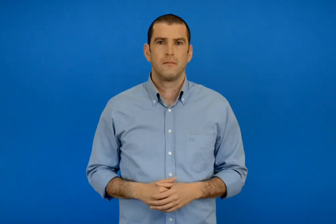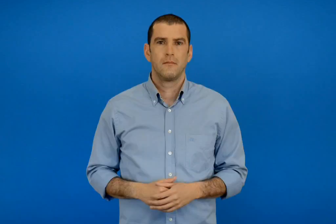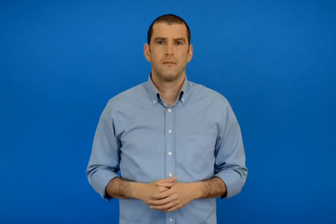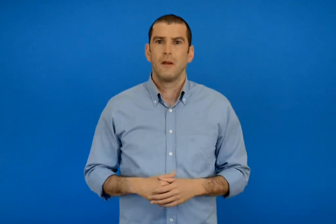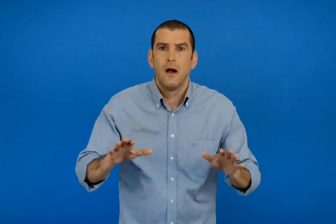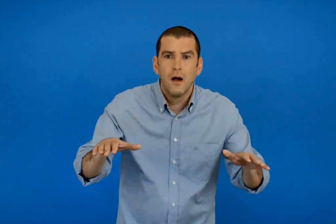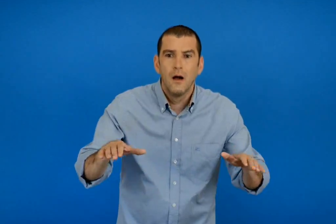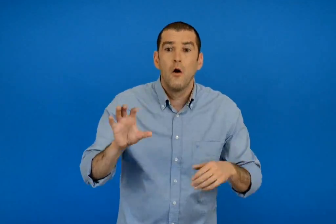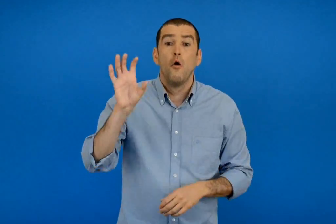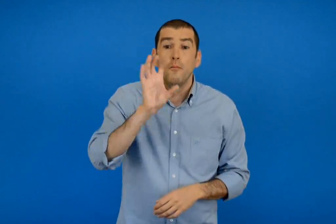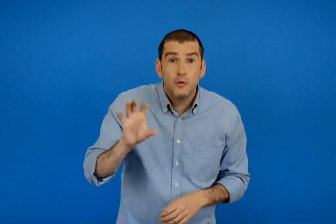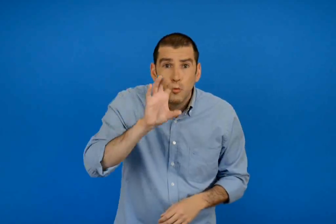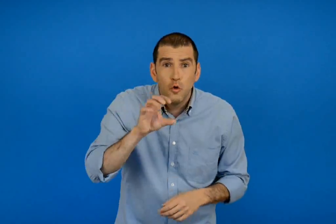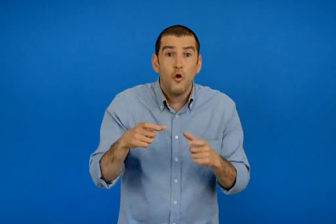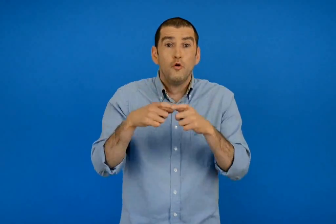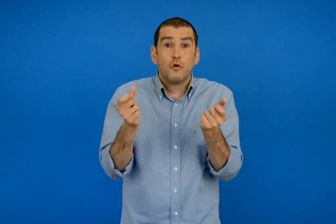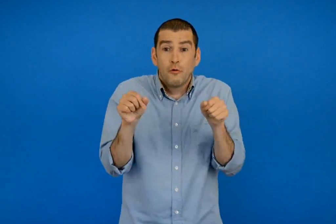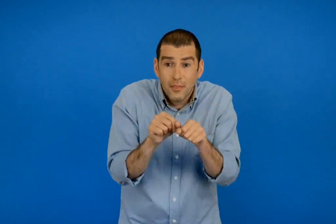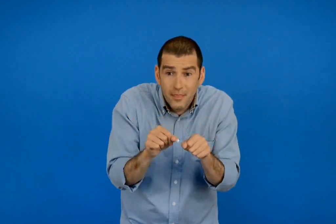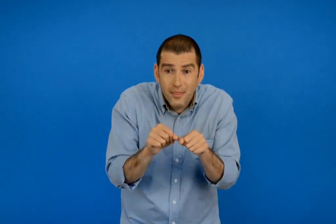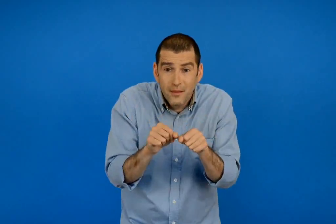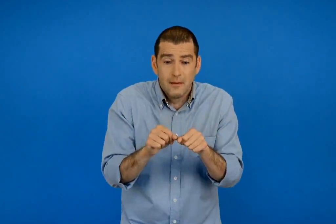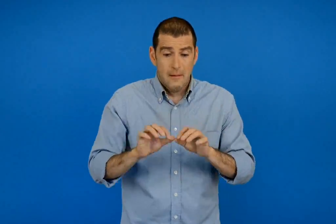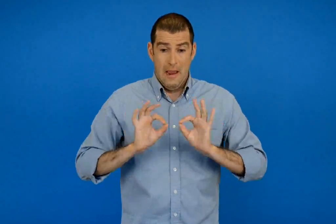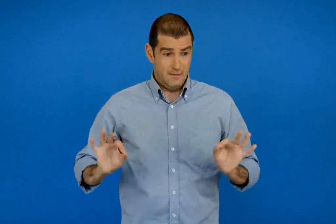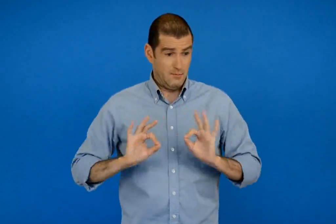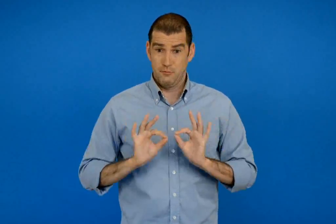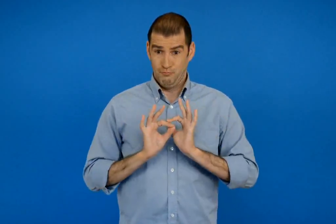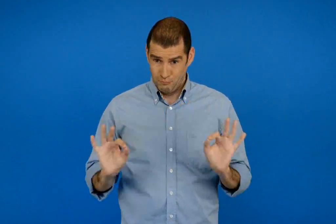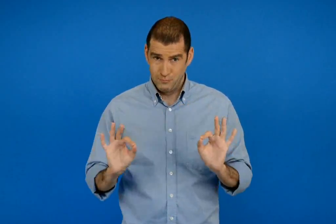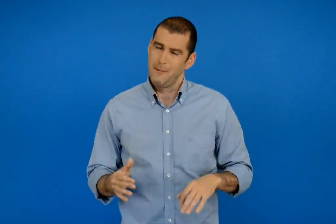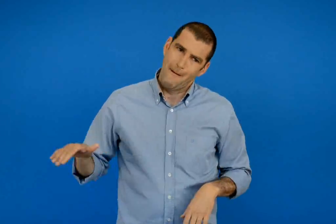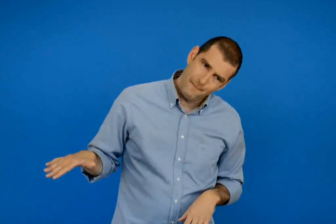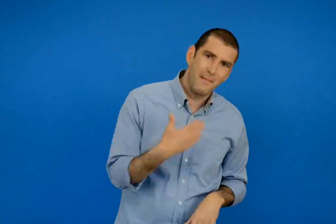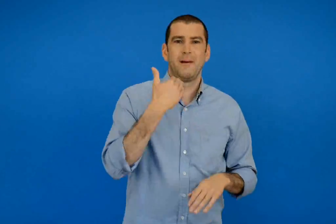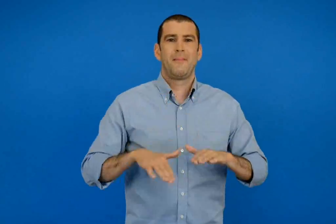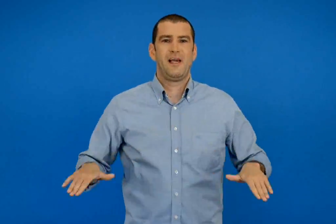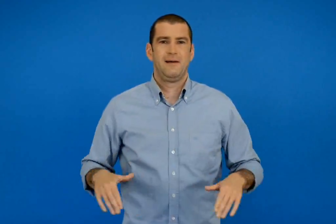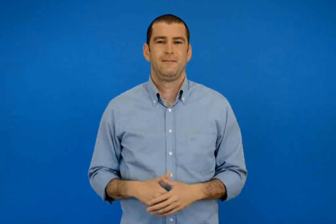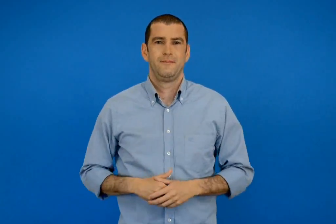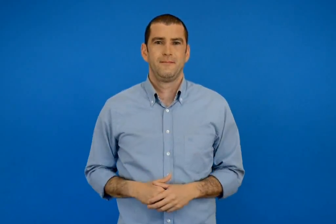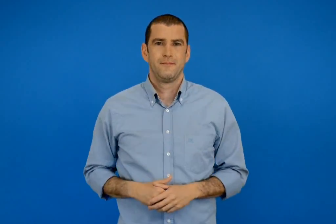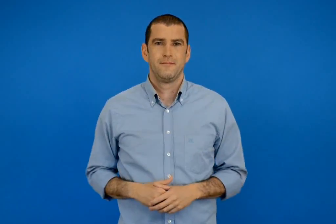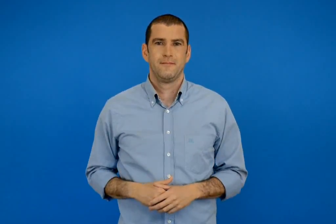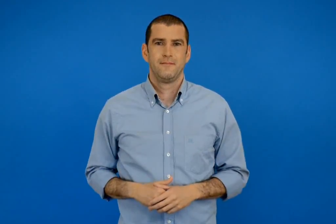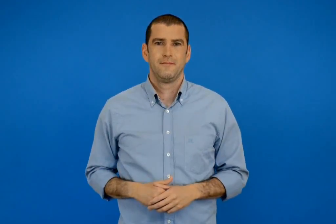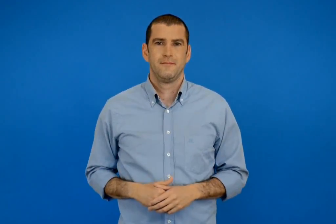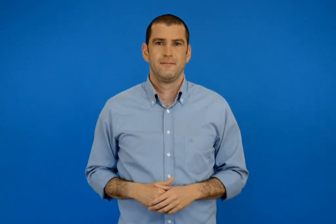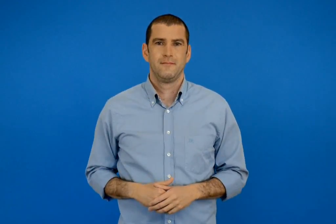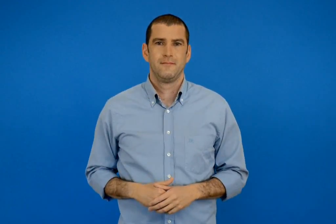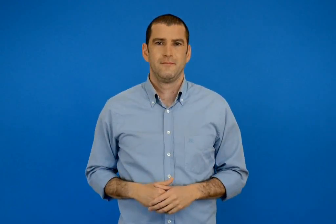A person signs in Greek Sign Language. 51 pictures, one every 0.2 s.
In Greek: άκουσα καλά ; μουσείο στο σχολείο κοντά ; ετοιμαζόμαστε πρώτα καλά και φύγαμε παιδιά
